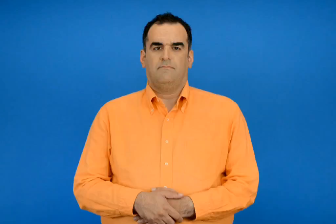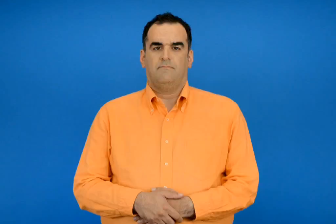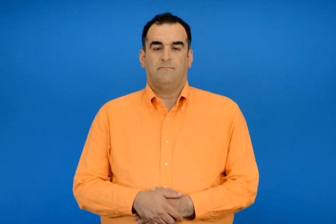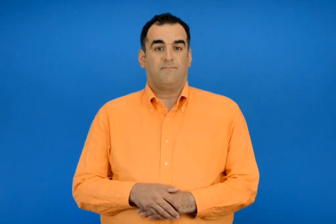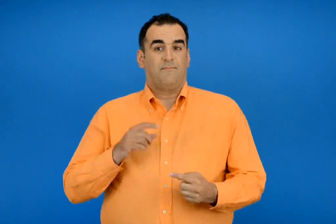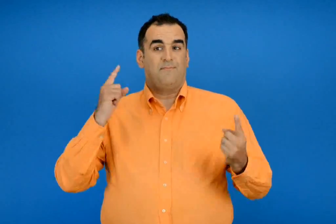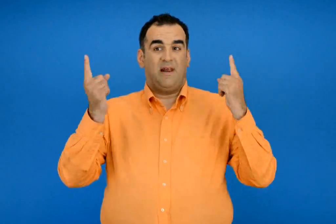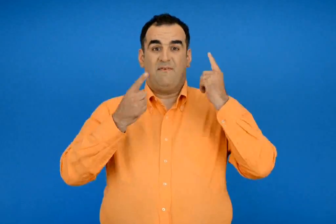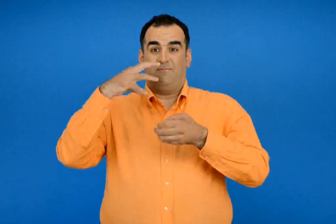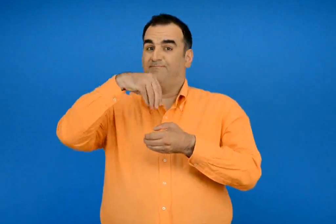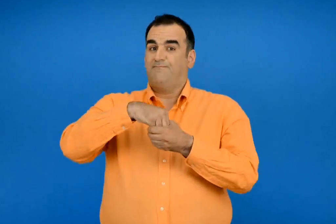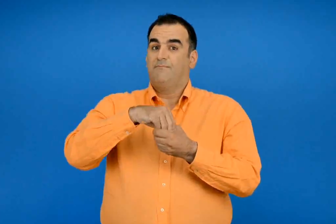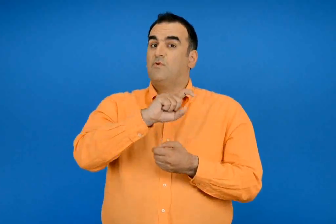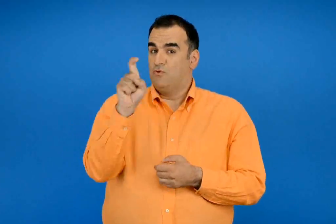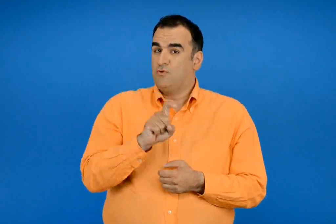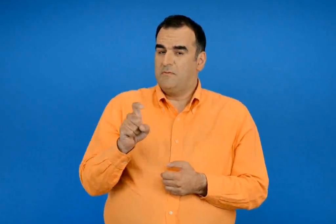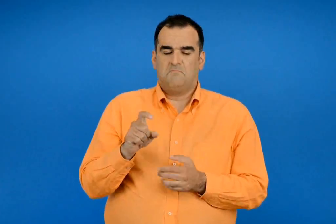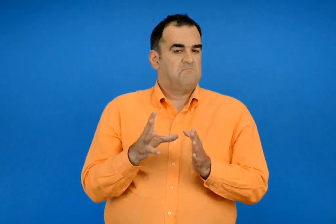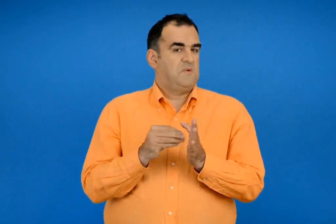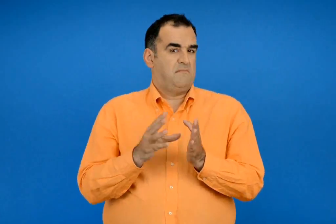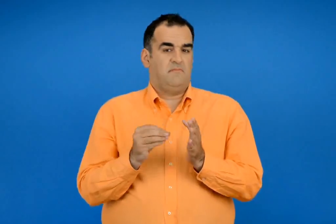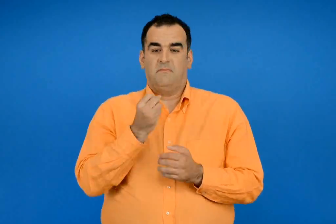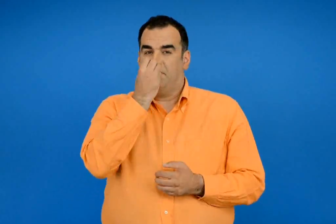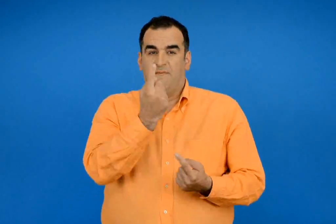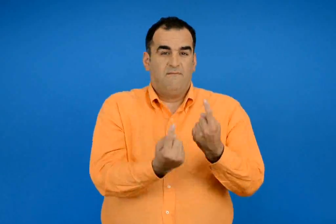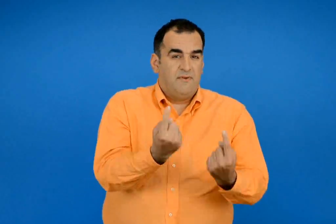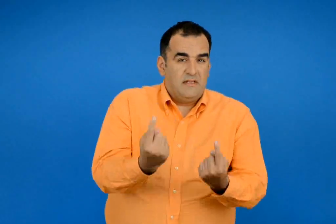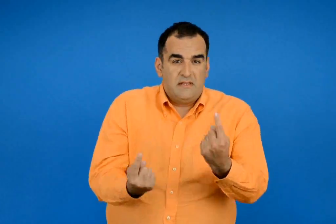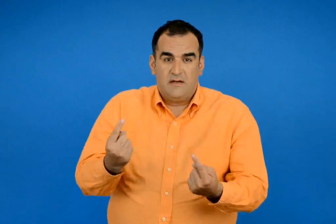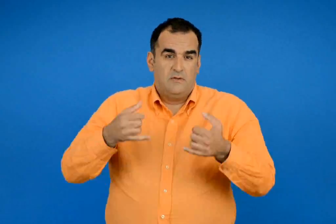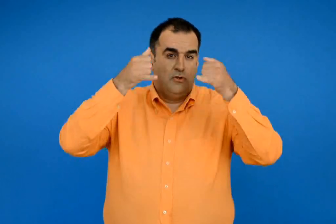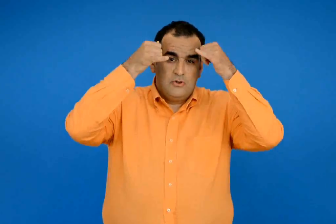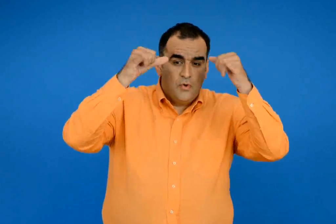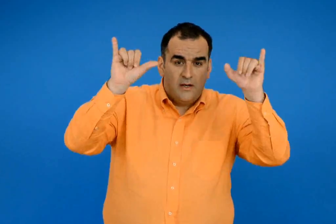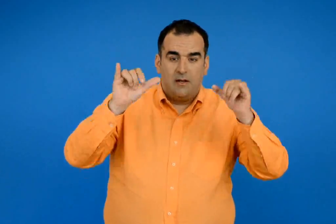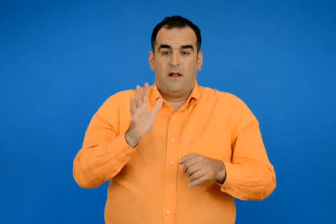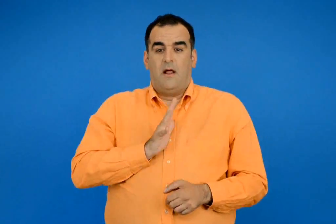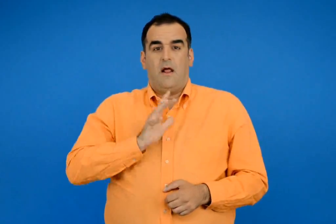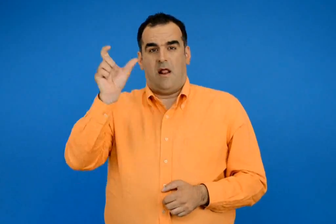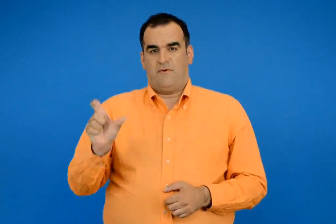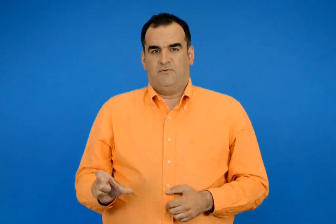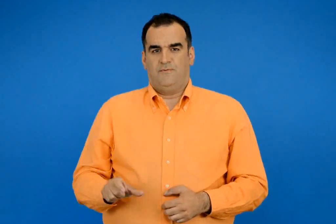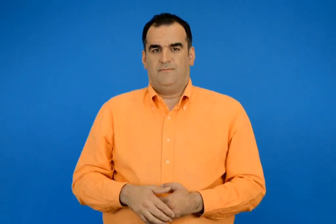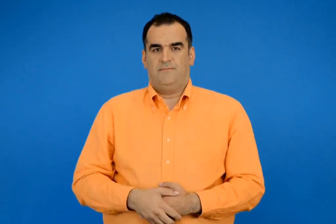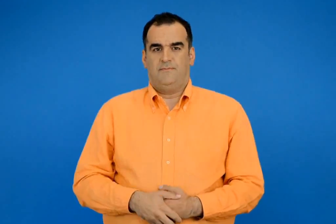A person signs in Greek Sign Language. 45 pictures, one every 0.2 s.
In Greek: στο περιβάλλον μας υπάρχουν ζωντανοί οργανισμοί όπως τα φυτά τα ζώα και ο άνθρωπος
